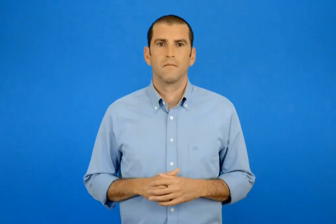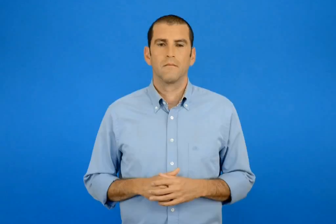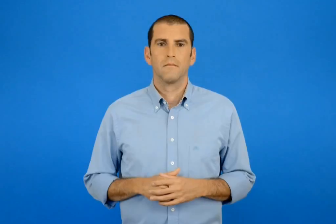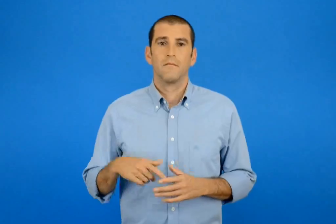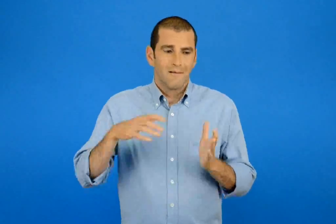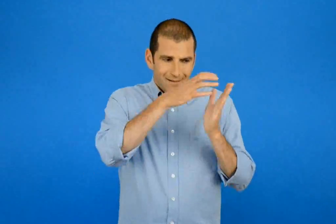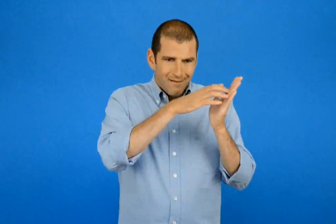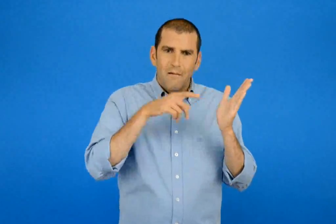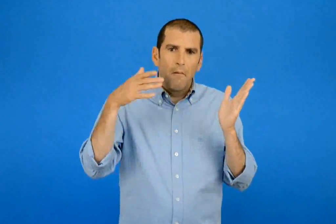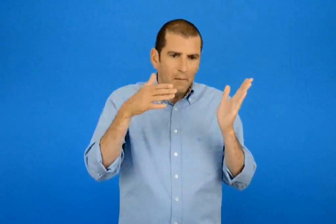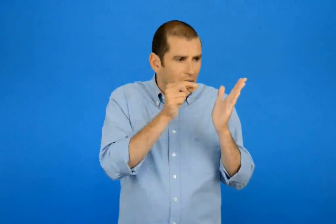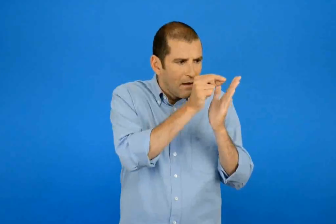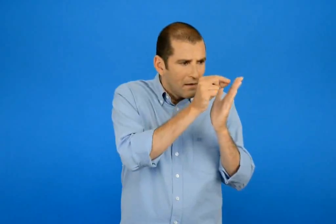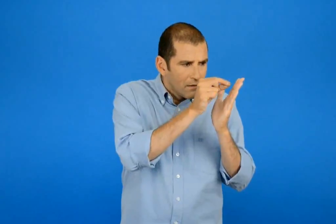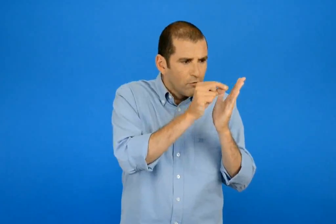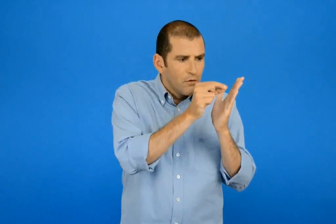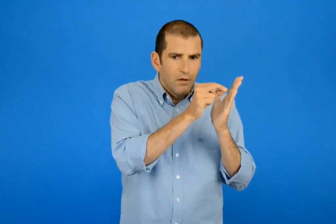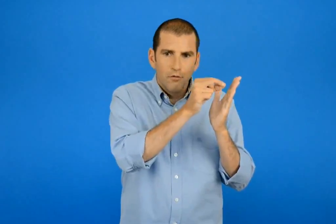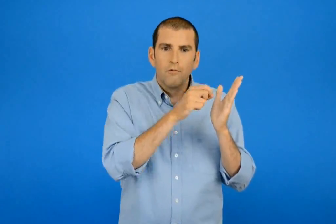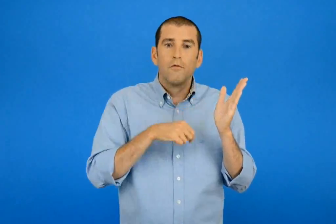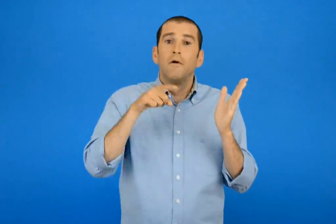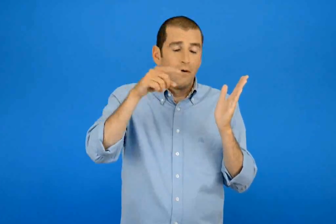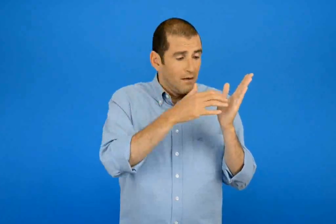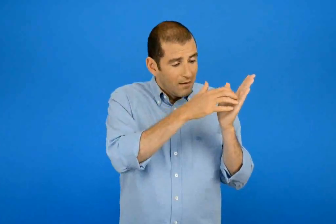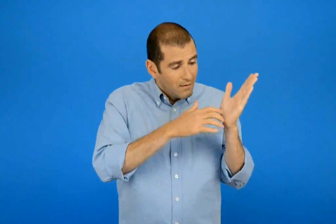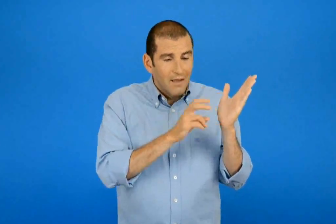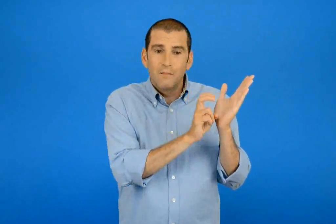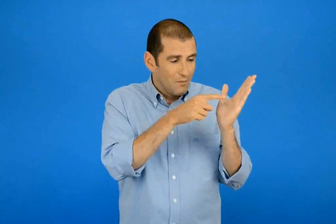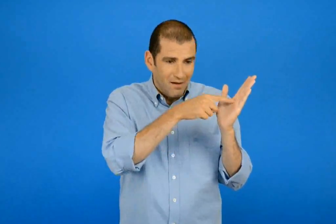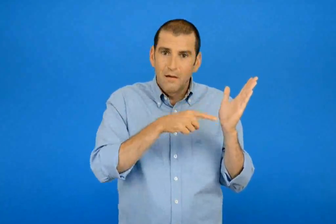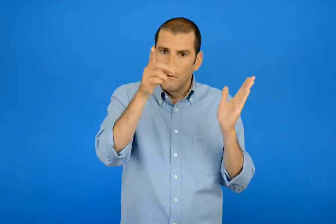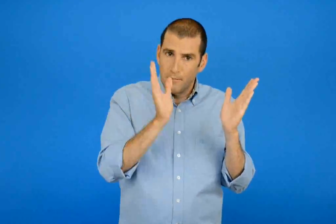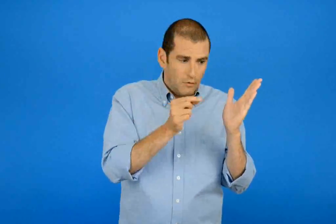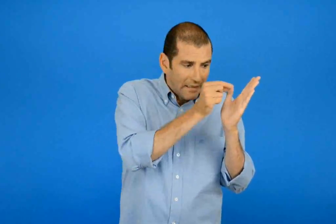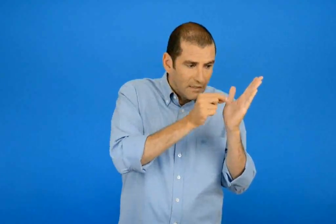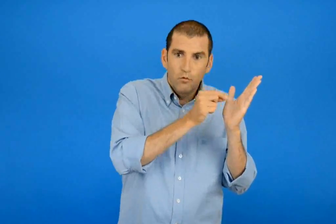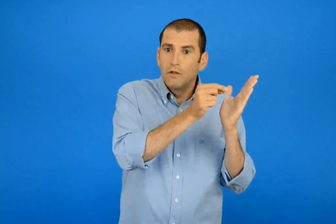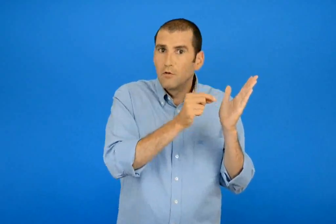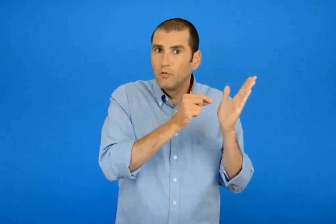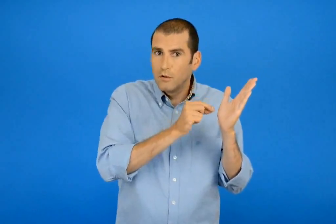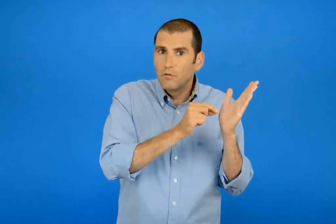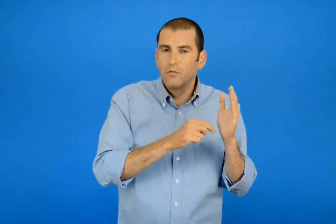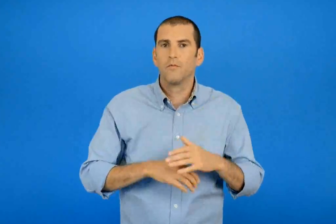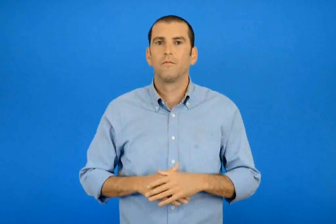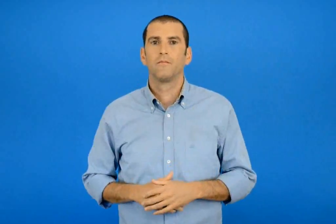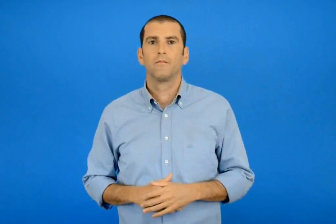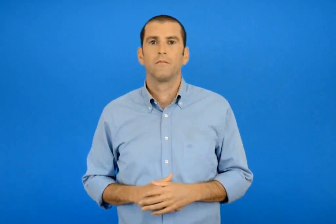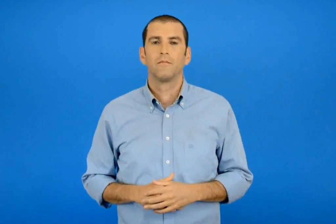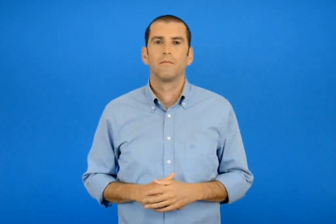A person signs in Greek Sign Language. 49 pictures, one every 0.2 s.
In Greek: κάποιά τα έβαλε σε κύκλο μπορείς να βάλεις εσύ σε κύκλο τα υπόλοιπα ;
